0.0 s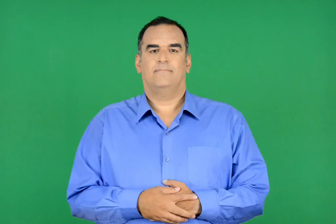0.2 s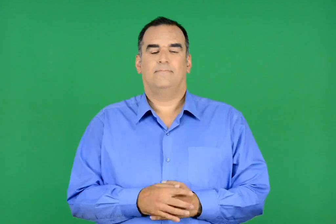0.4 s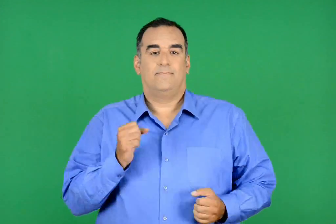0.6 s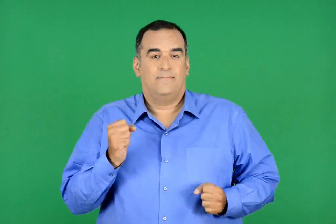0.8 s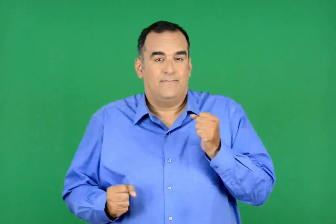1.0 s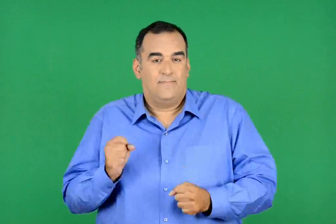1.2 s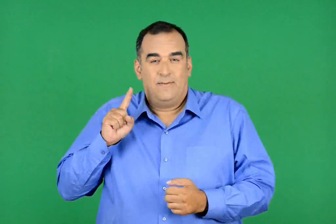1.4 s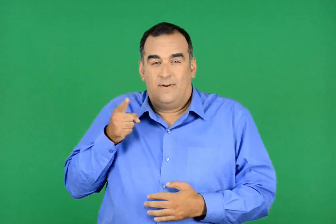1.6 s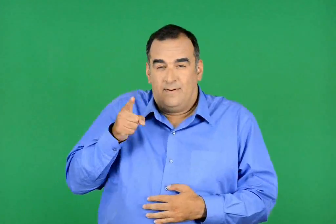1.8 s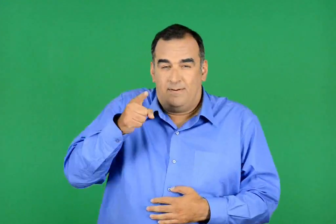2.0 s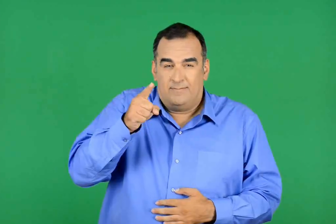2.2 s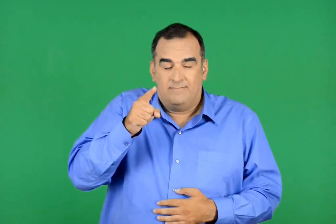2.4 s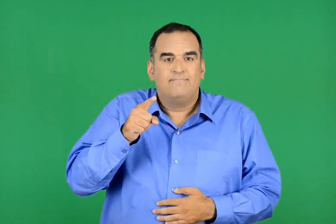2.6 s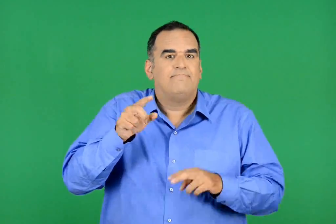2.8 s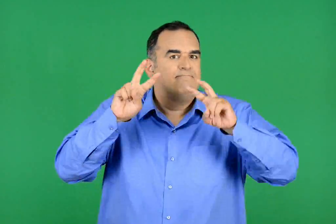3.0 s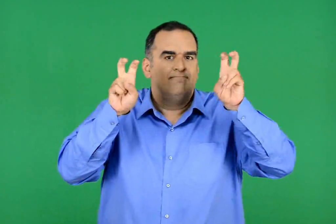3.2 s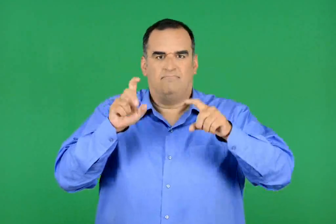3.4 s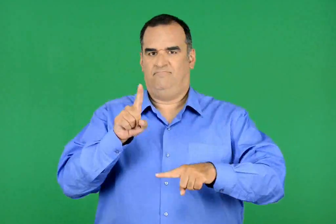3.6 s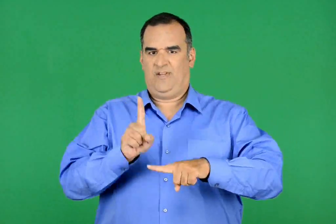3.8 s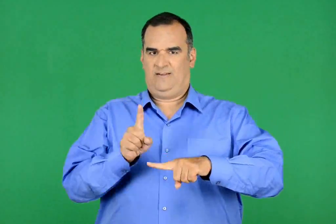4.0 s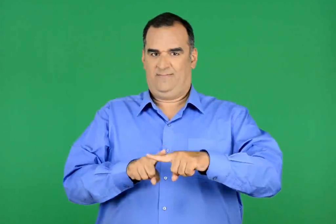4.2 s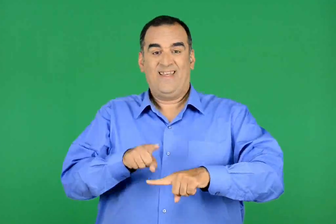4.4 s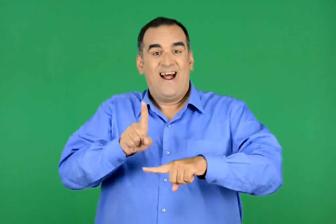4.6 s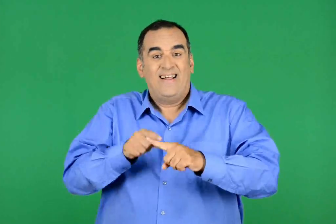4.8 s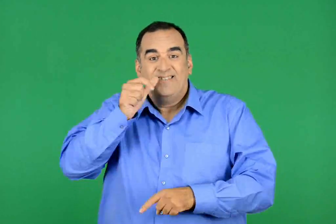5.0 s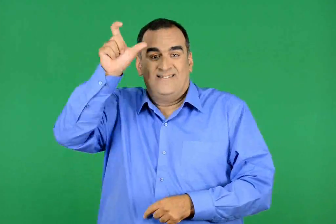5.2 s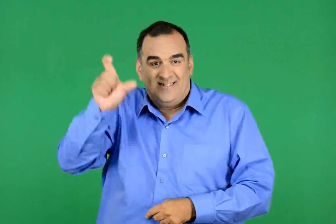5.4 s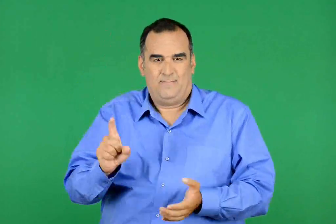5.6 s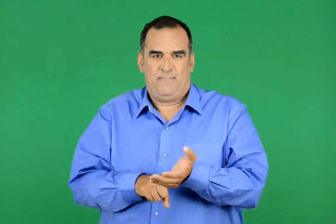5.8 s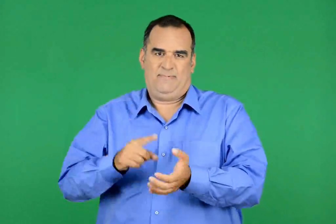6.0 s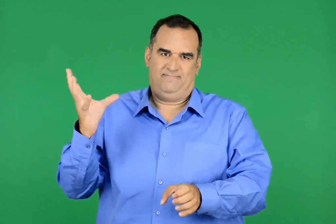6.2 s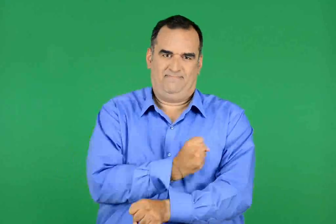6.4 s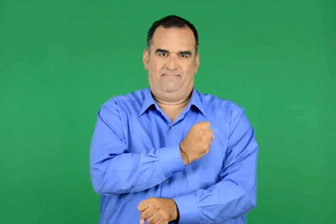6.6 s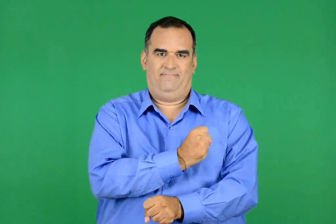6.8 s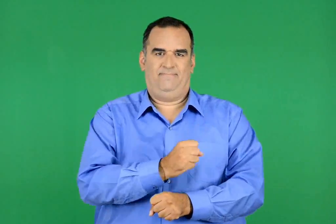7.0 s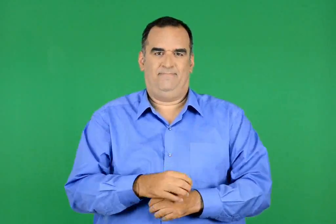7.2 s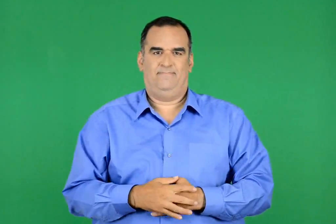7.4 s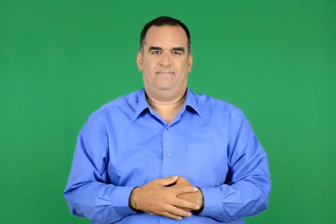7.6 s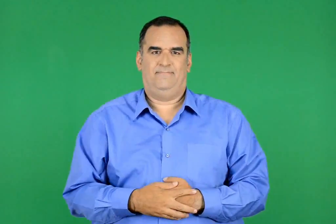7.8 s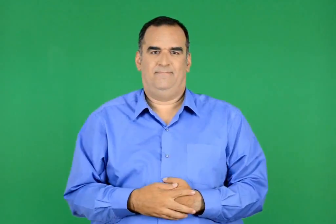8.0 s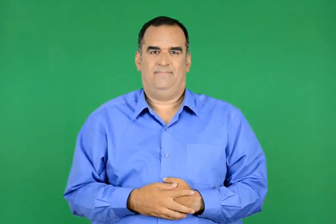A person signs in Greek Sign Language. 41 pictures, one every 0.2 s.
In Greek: ο µαραθώνιος είναι υπόθεση ελληνική. έλληνας πρέπει να τον κερδίσει
